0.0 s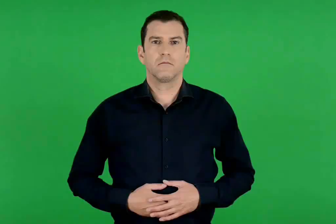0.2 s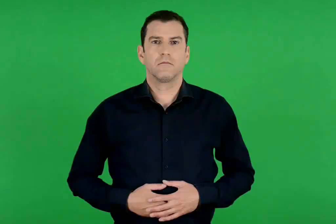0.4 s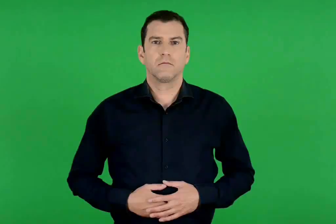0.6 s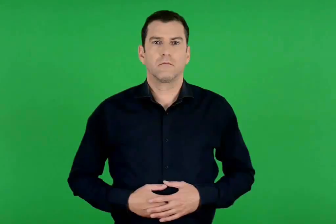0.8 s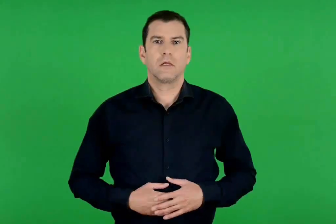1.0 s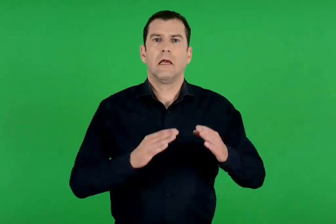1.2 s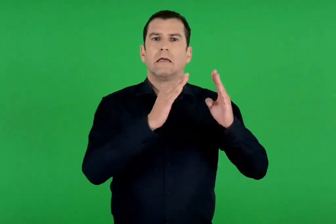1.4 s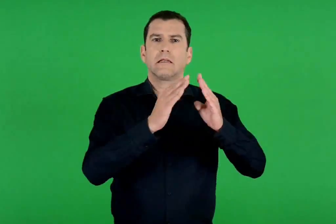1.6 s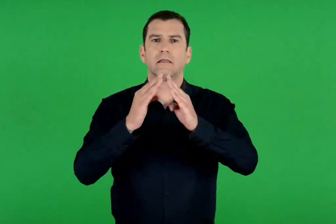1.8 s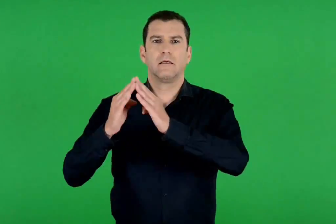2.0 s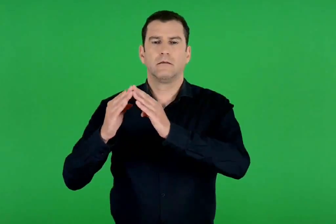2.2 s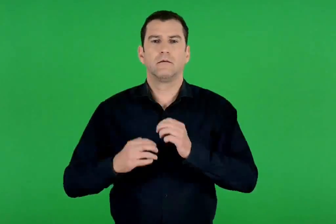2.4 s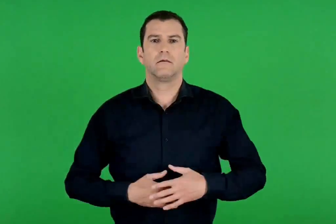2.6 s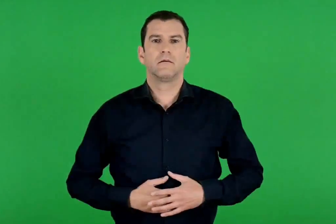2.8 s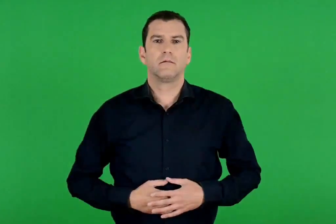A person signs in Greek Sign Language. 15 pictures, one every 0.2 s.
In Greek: κατοικίες
